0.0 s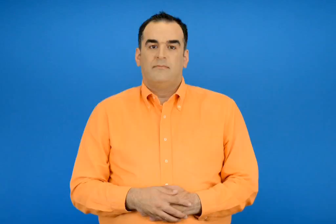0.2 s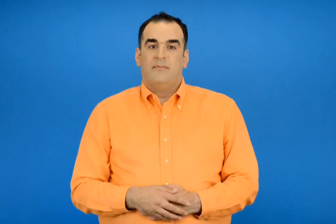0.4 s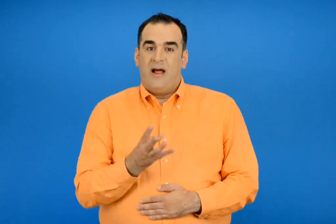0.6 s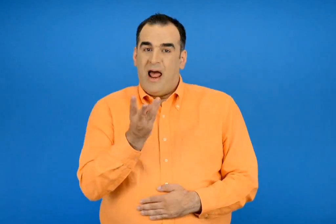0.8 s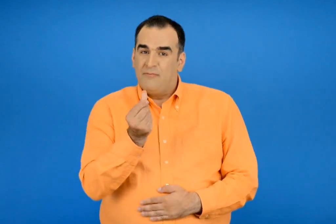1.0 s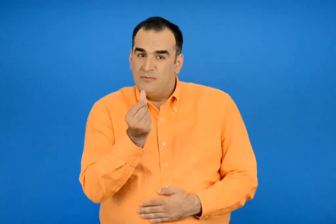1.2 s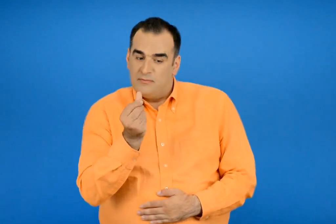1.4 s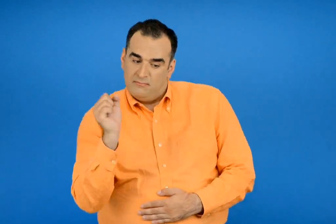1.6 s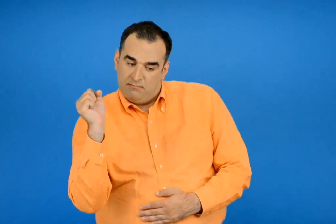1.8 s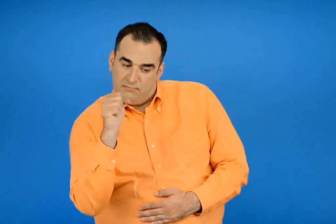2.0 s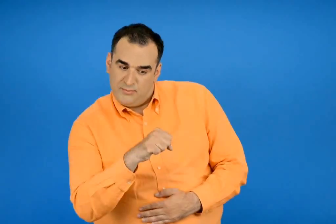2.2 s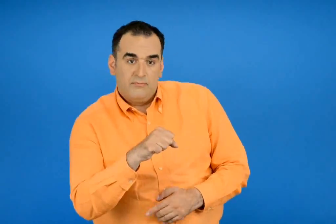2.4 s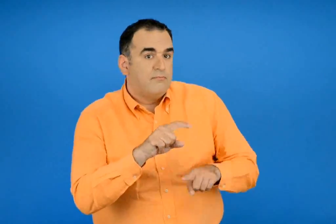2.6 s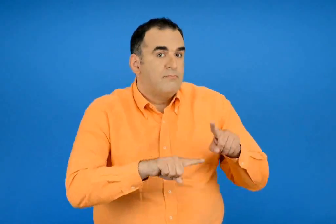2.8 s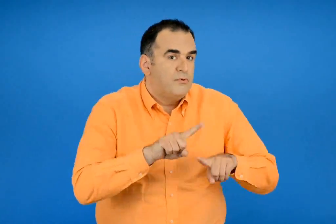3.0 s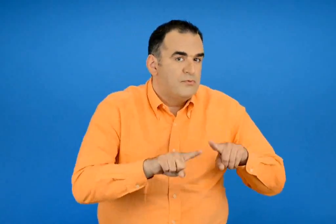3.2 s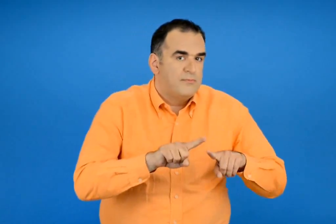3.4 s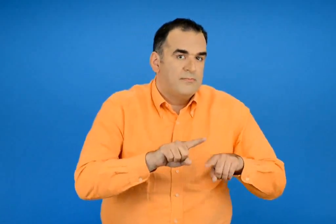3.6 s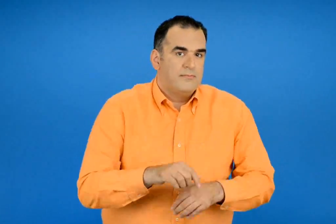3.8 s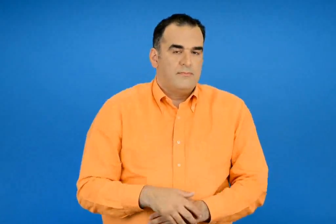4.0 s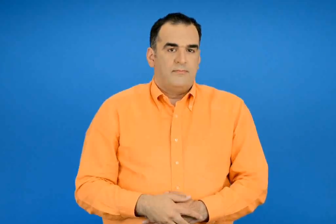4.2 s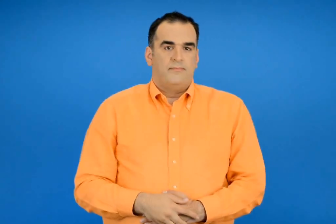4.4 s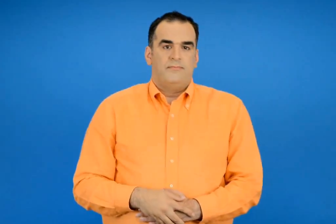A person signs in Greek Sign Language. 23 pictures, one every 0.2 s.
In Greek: ποιός είναι ο πιο μικρός αριθμός ;
